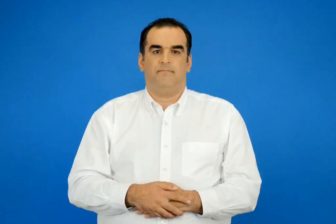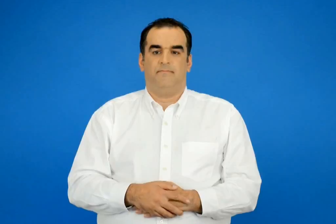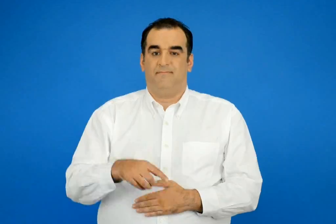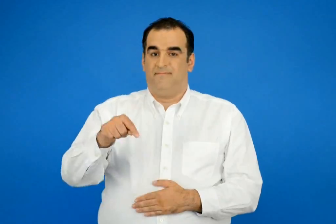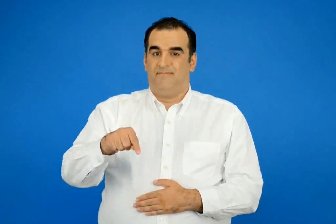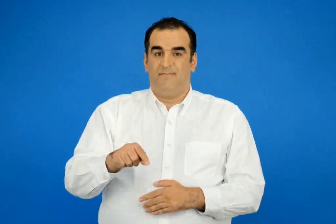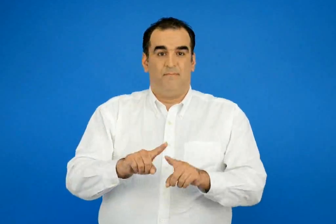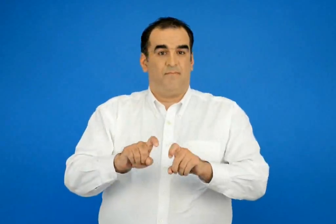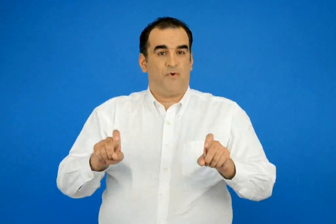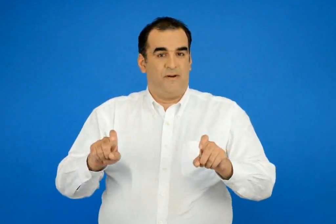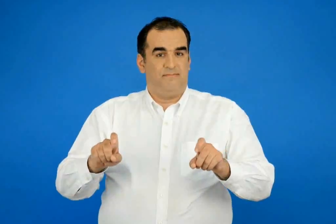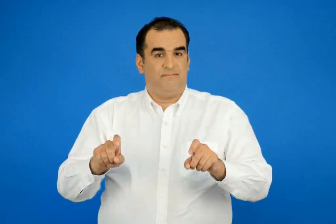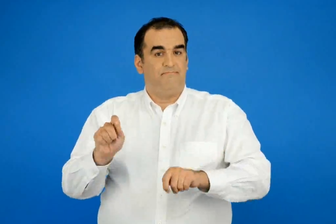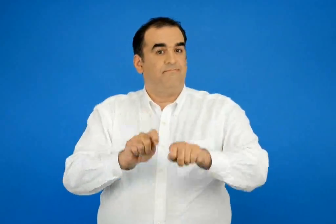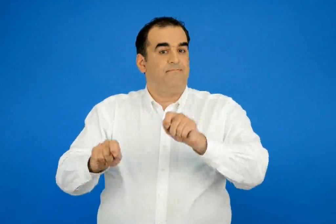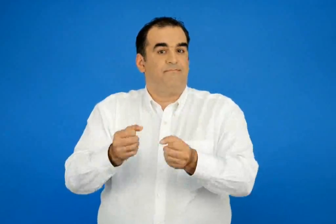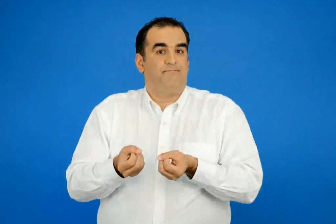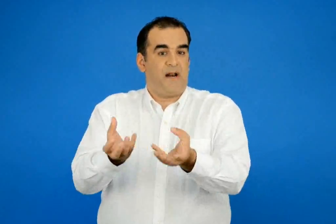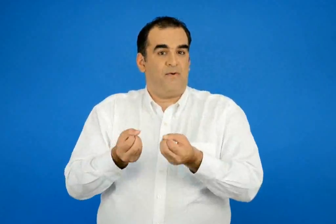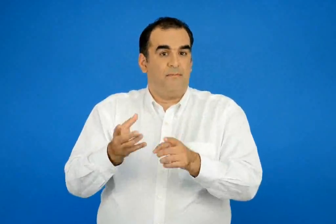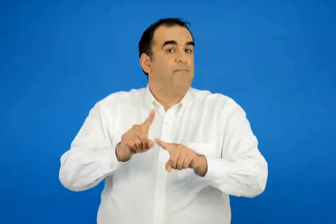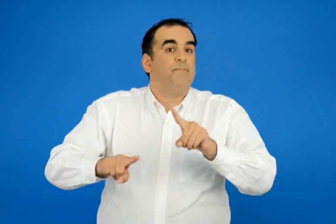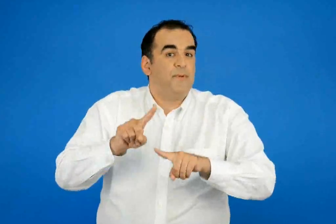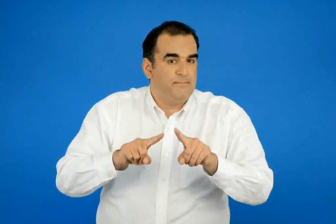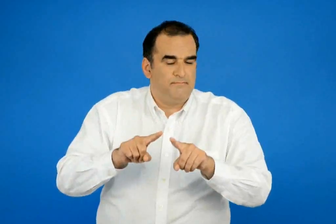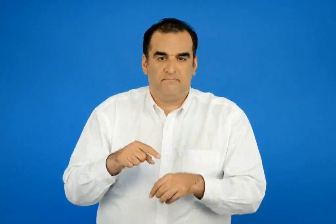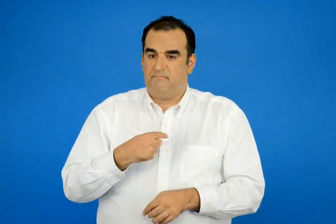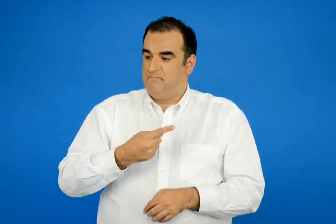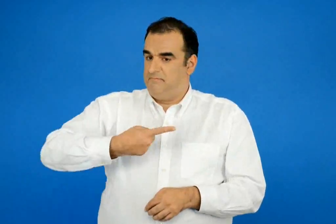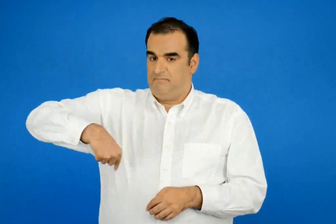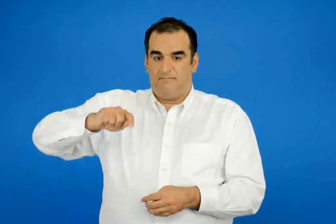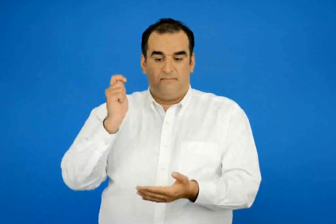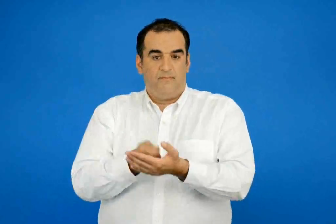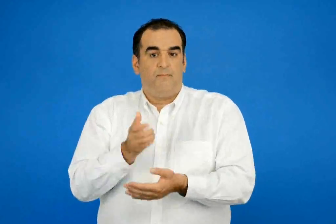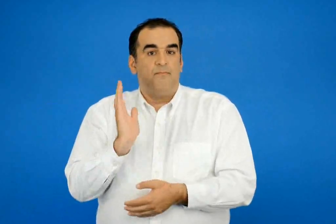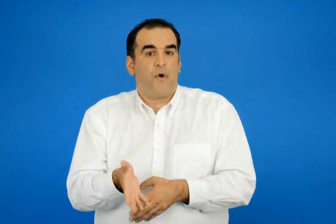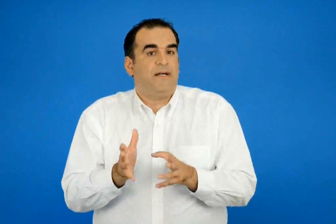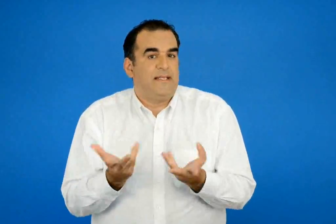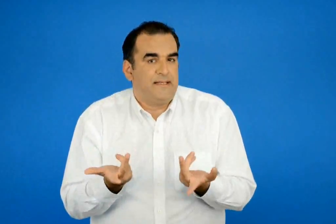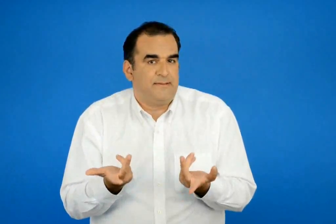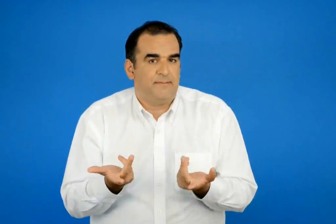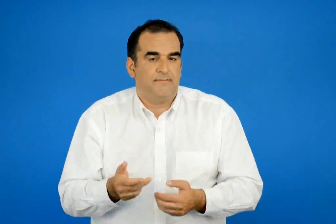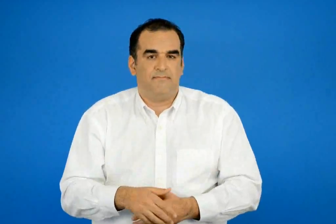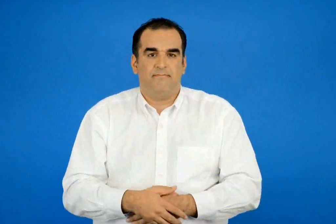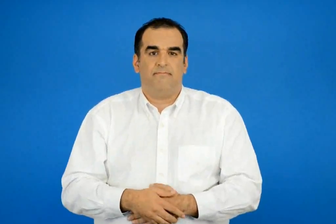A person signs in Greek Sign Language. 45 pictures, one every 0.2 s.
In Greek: ποιά προϊόντα παράγουν και τι μπορούμε να αγοράσουμε
